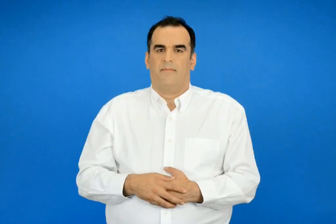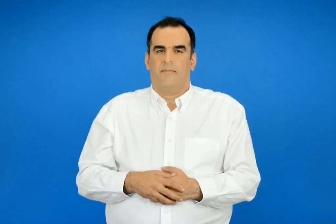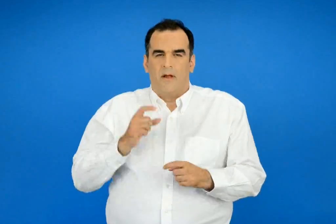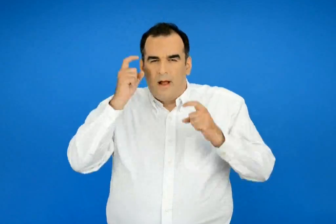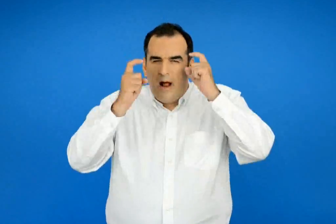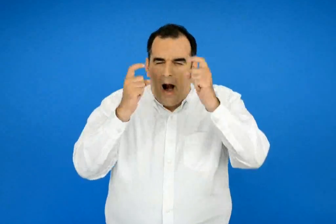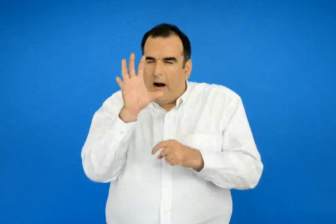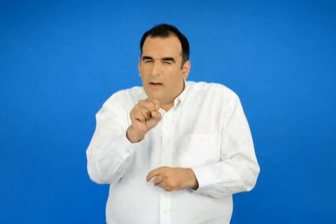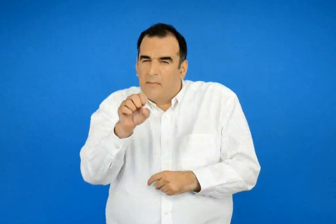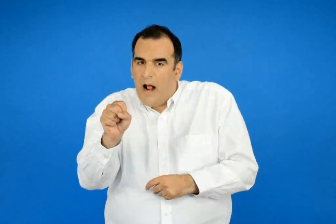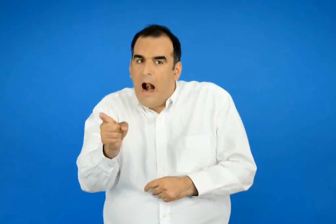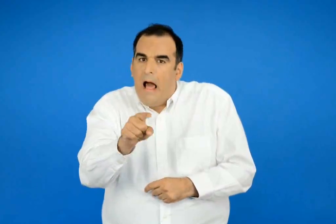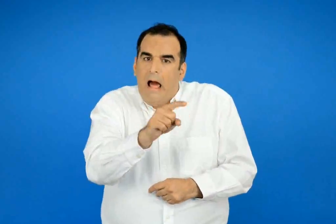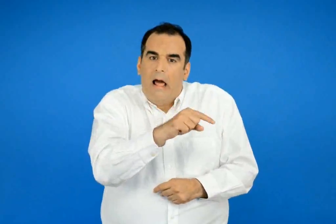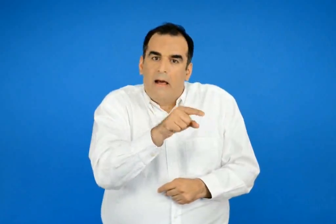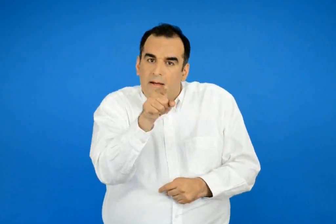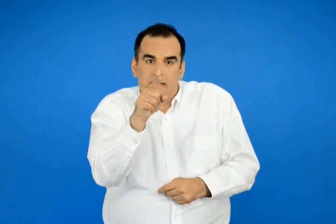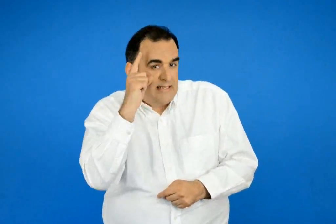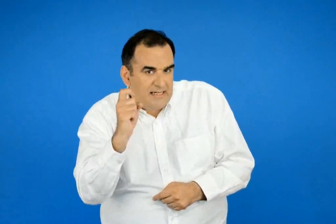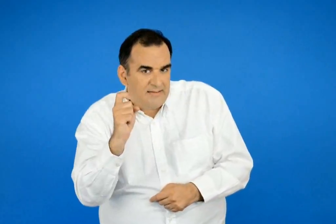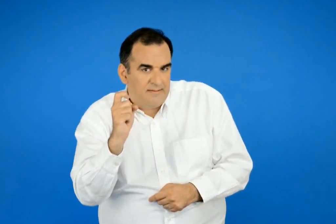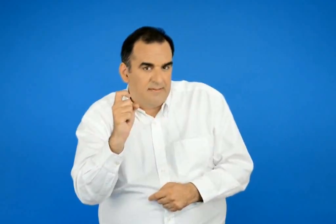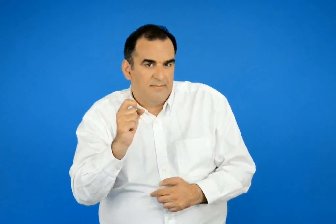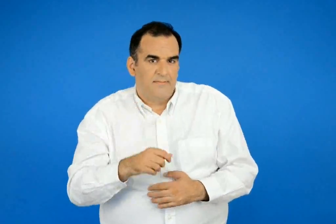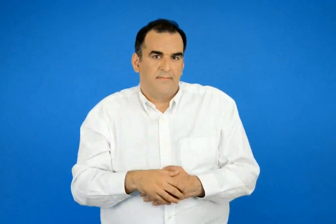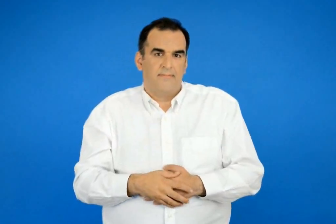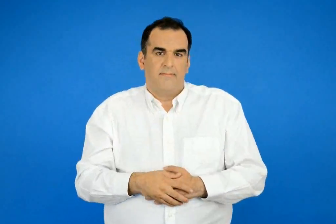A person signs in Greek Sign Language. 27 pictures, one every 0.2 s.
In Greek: εσύ ξέρεις αλλά αινίγματα ;
